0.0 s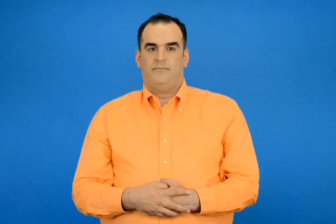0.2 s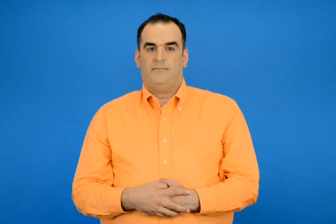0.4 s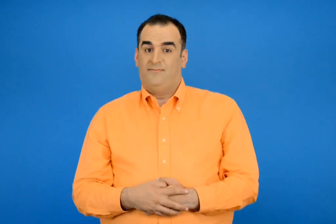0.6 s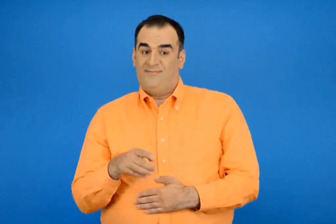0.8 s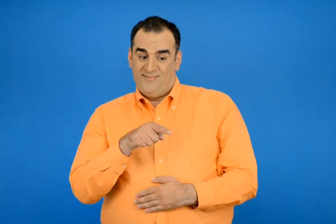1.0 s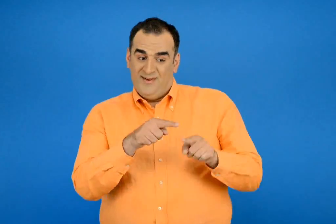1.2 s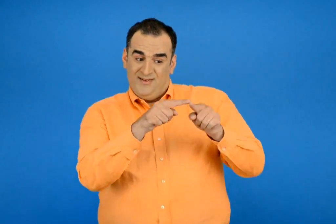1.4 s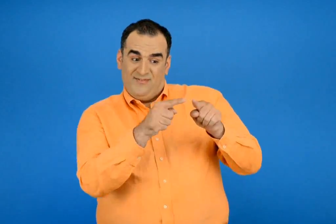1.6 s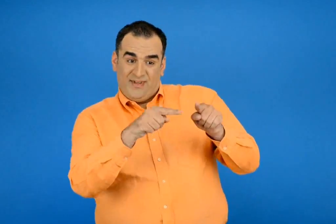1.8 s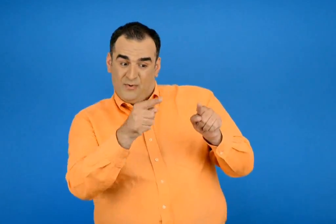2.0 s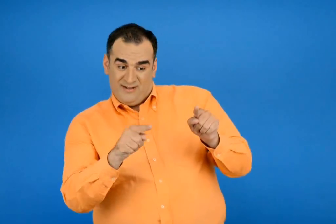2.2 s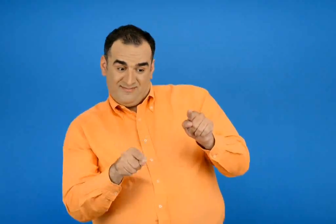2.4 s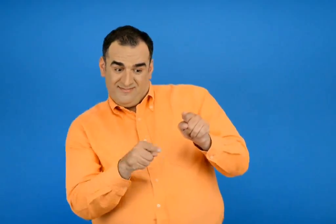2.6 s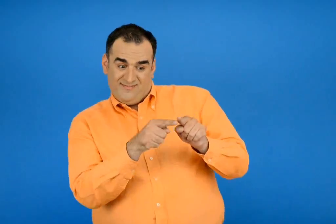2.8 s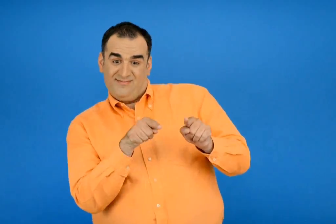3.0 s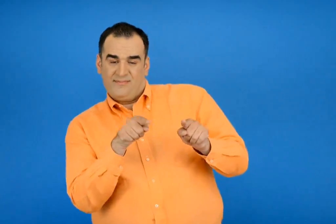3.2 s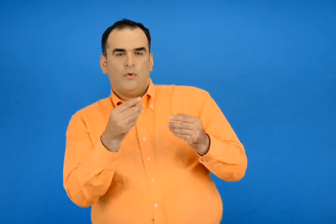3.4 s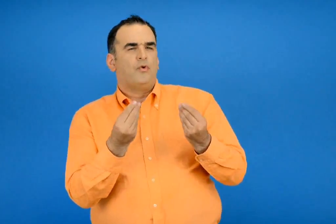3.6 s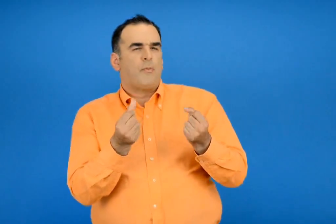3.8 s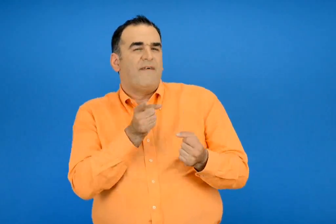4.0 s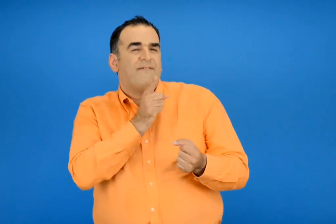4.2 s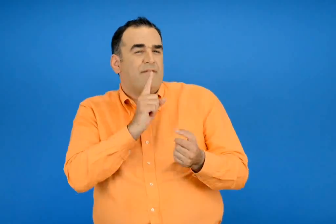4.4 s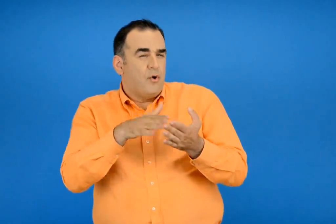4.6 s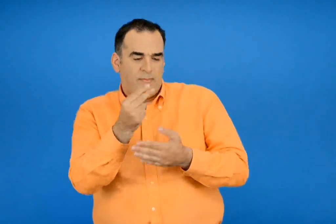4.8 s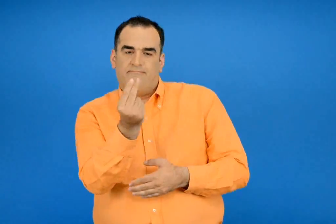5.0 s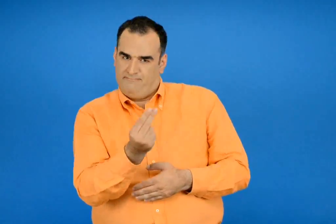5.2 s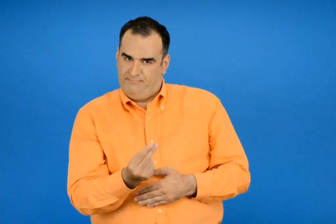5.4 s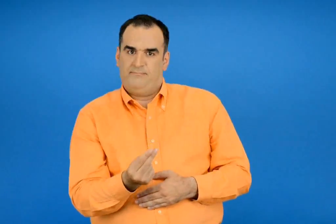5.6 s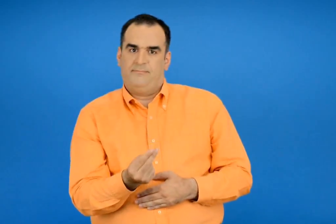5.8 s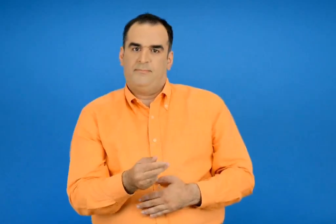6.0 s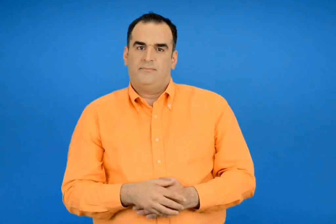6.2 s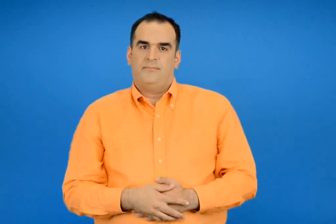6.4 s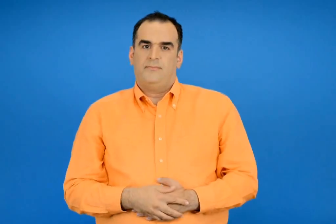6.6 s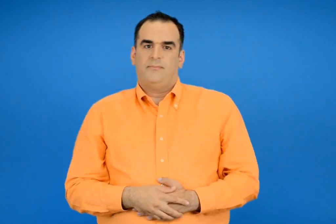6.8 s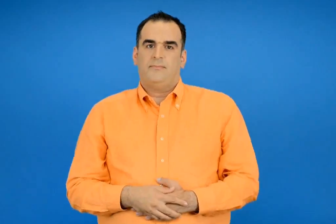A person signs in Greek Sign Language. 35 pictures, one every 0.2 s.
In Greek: στη συνέχεια χρωματίζω με τον ίδιο τρόπο τα κομμάτια στη φιγούρα
